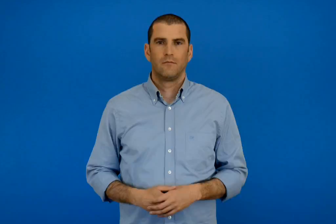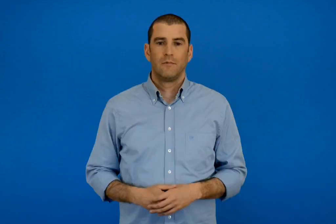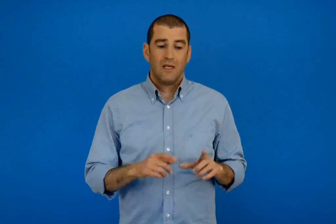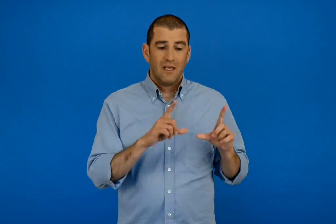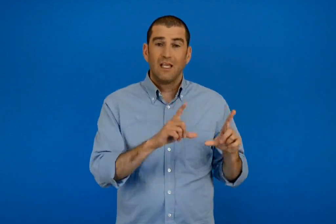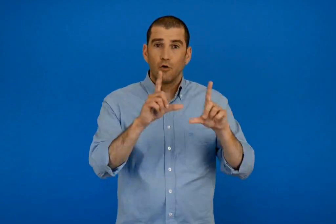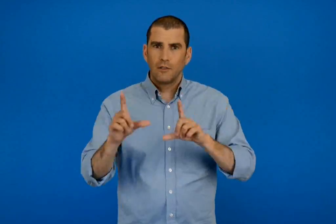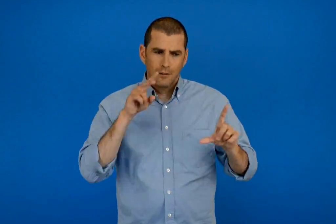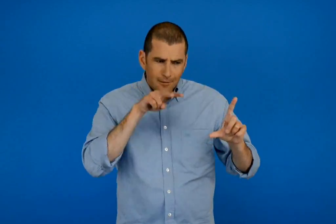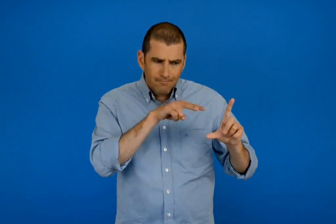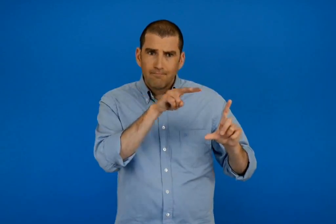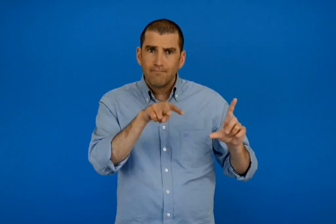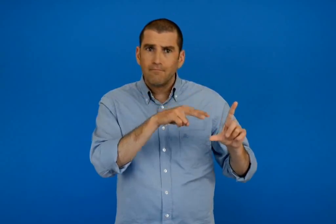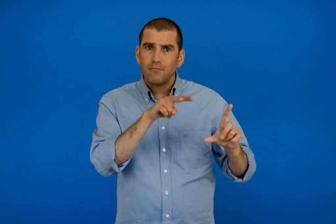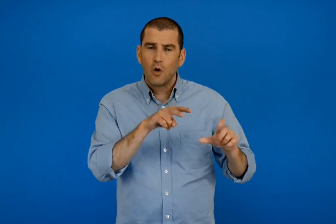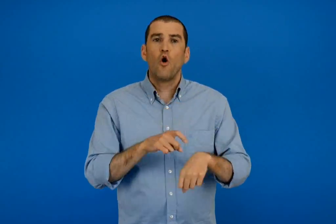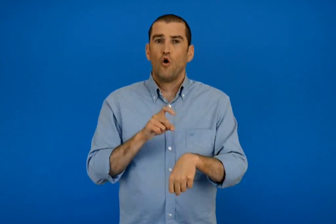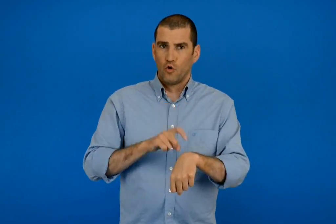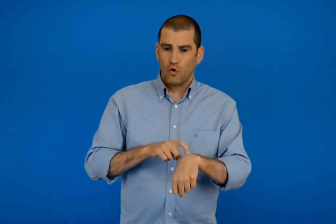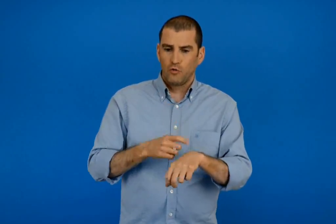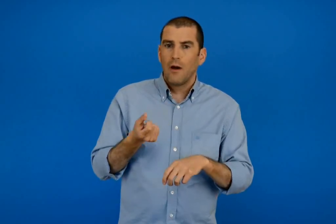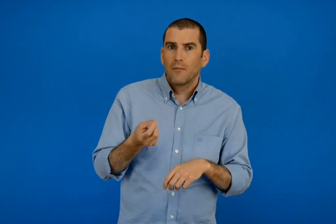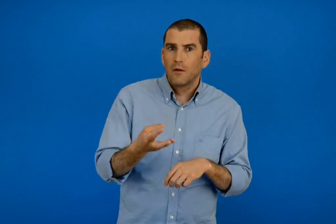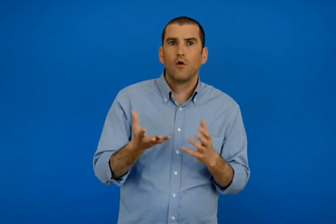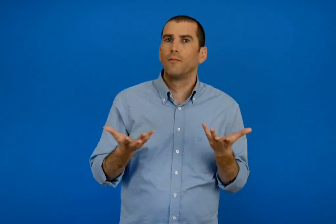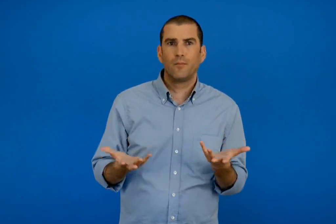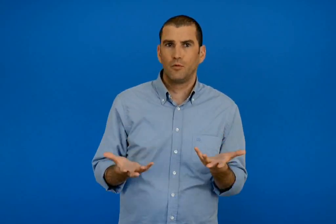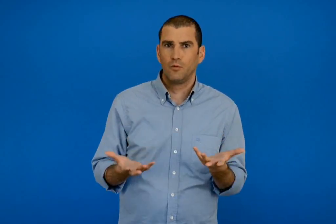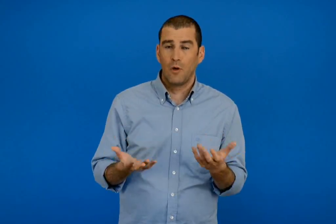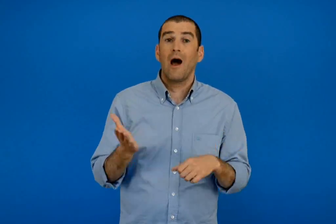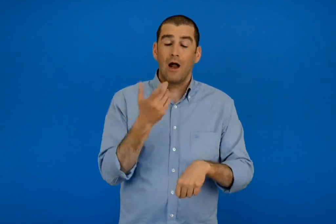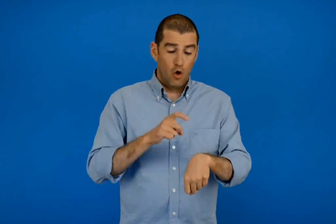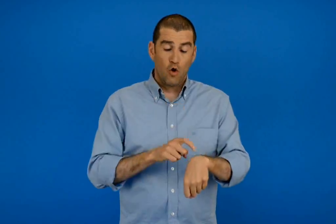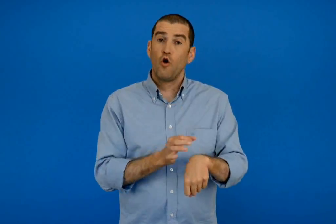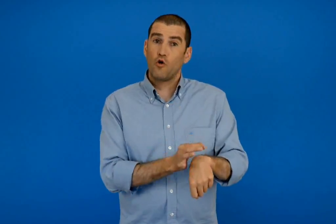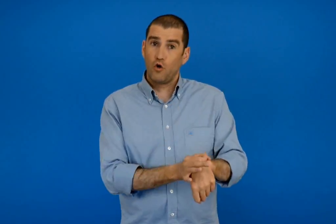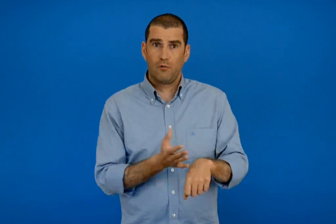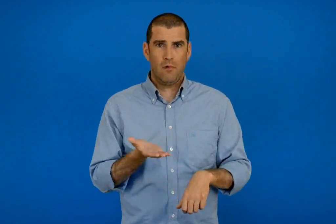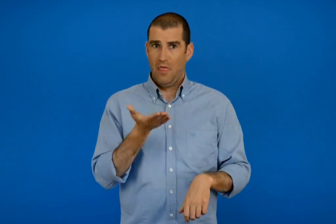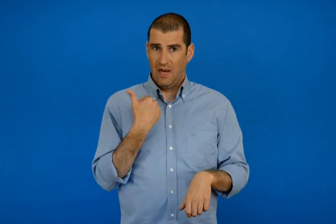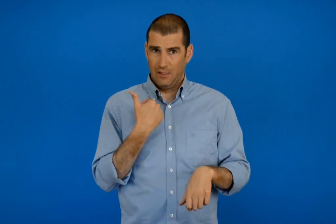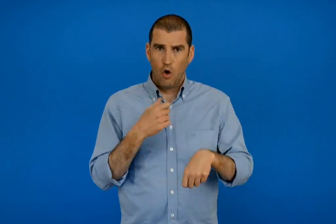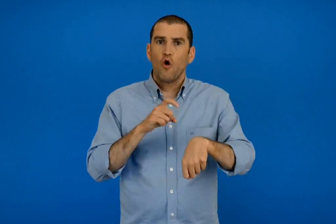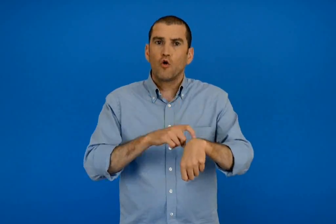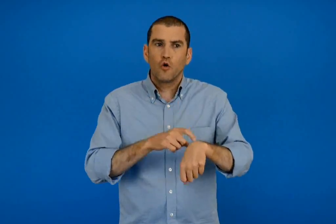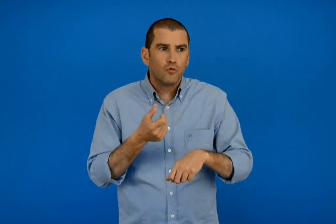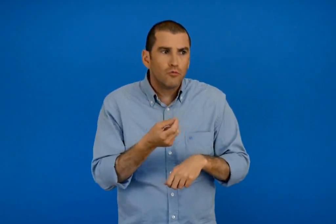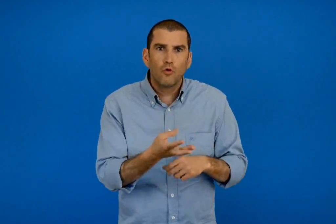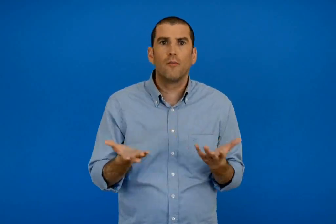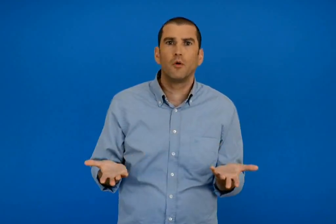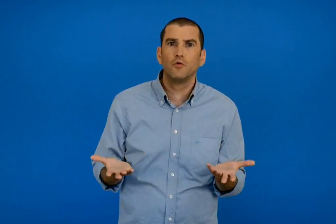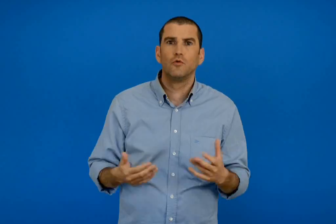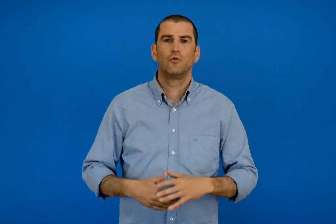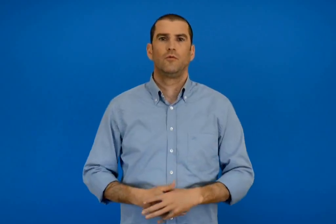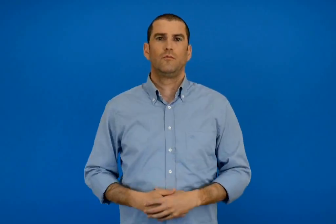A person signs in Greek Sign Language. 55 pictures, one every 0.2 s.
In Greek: παρατηρώ τις εικόνες πως μετράμε το χρόνο ; πως μπορούμε να μετρήσουμε το χρόνο χωρίς ρολόι ;
